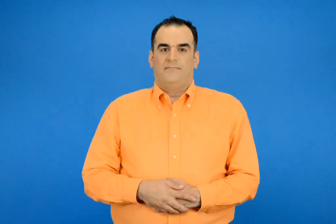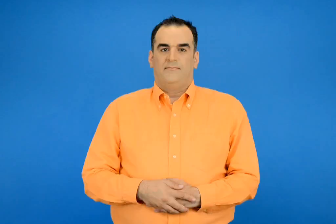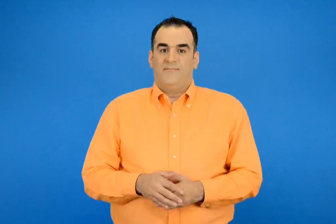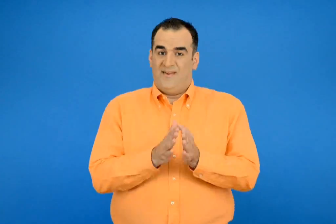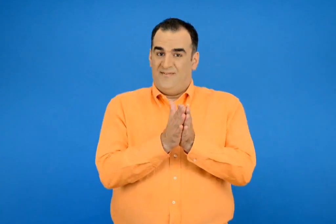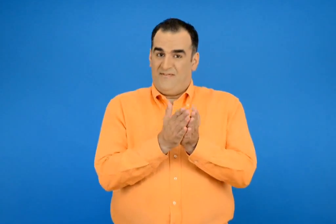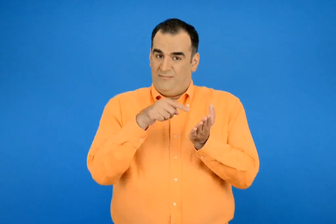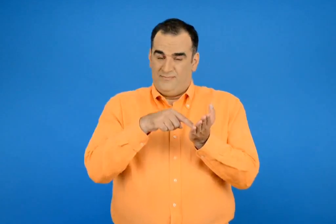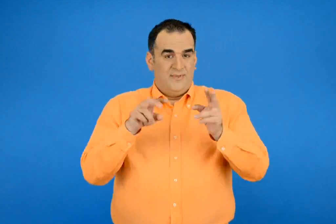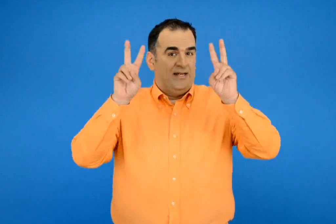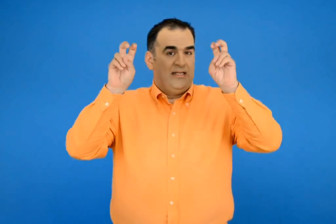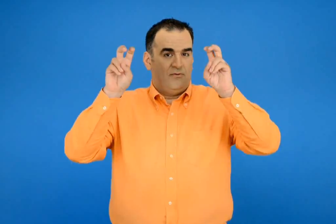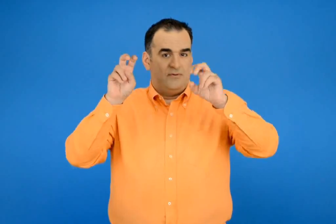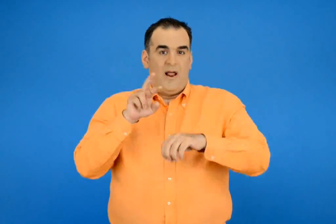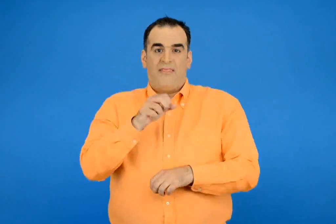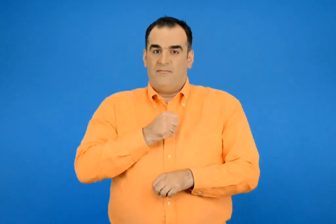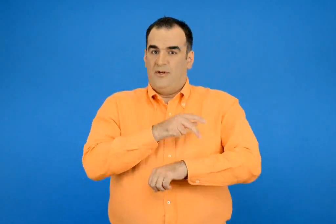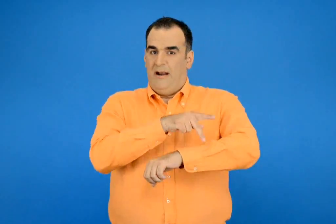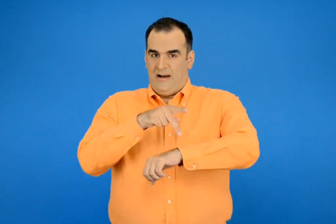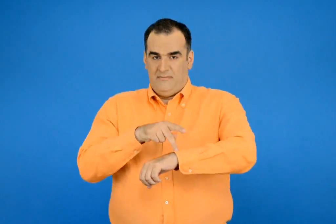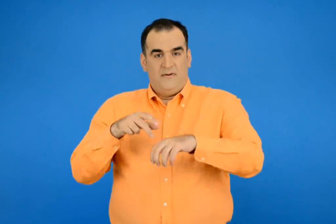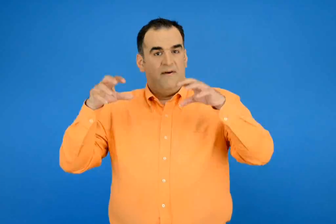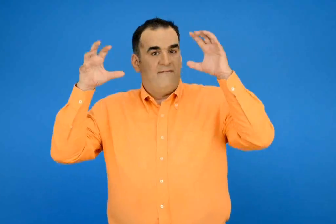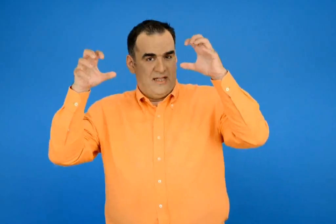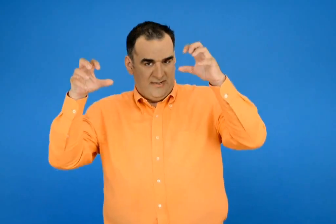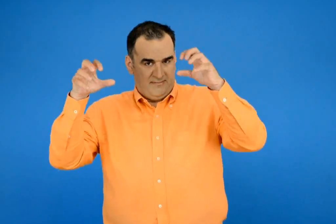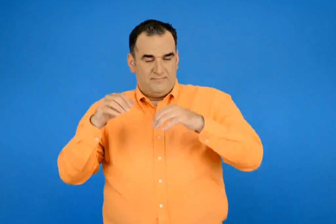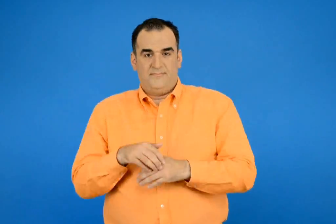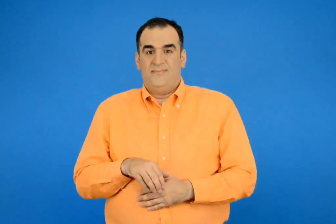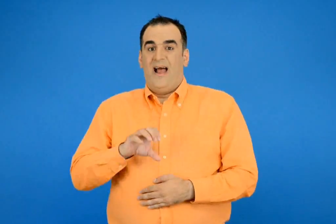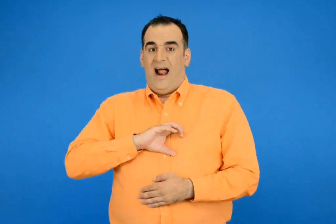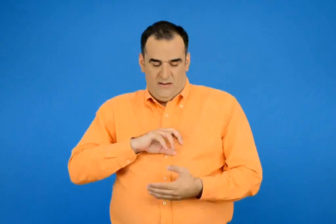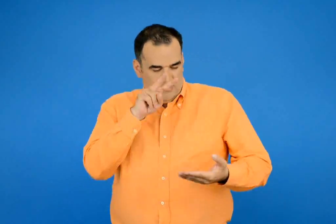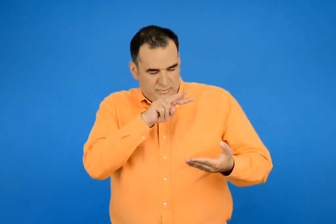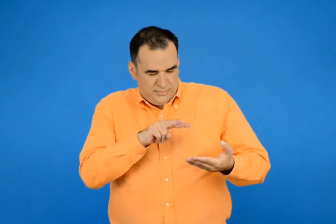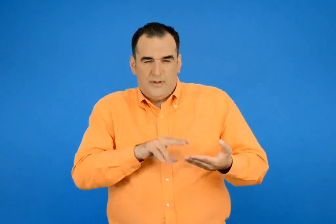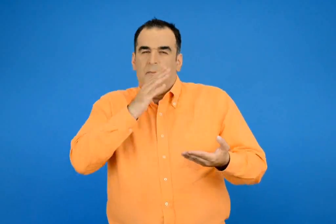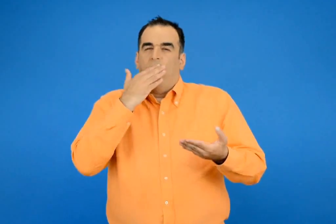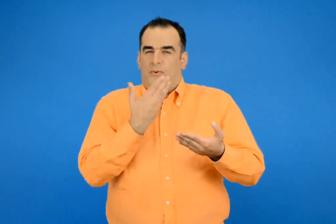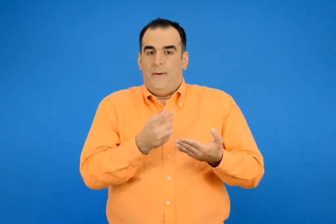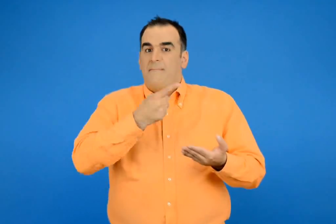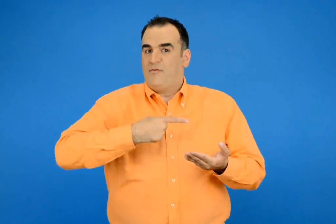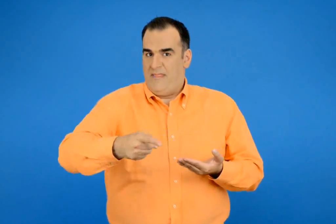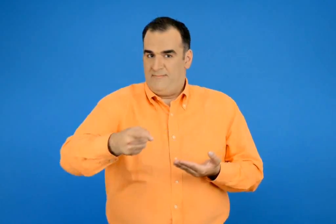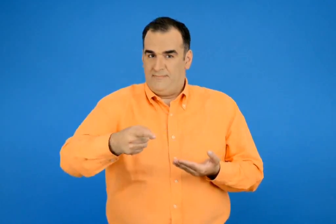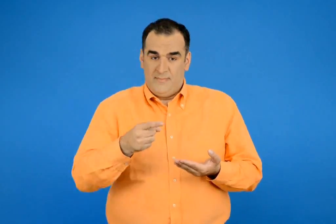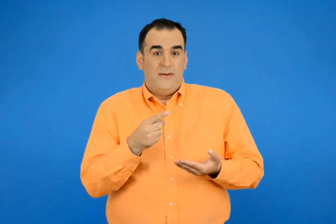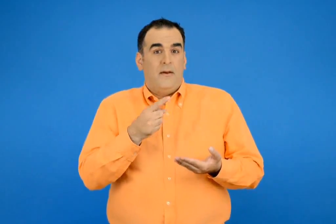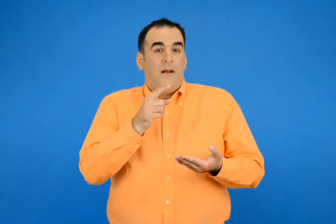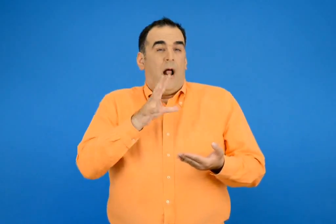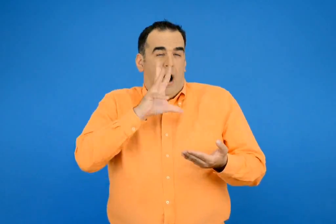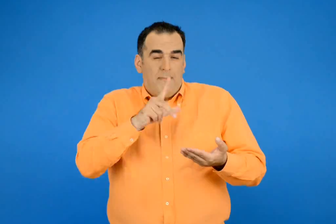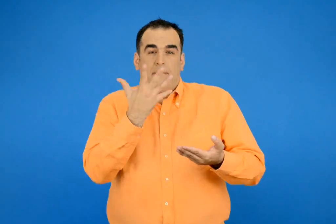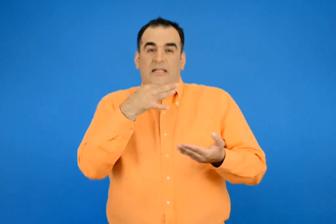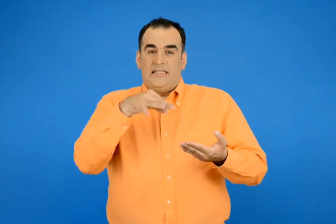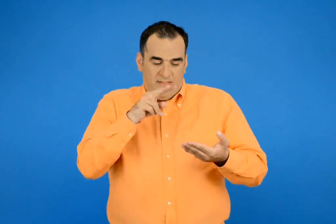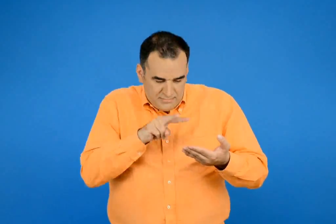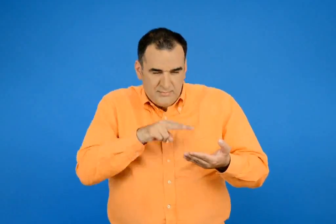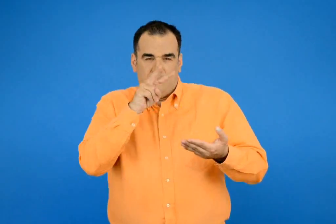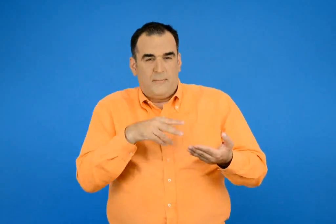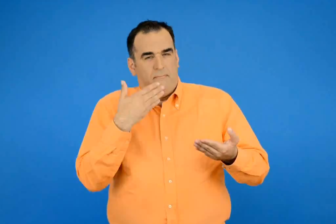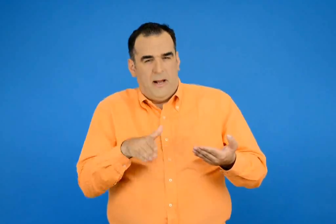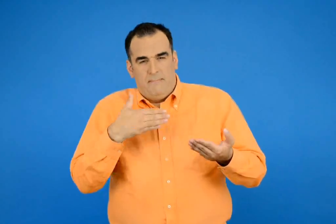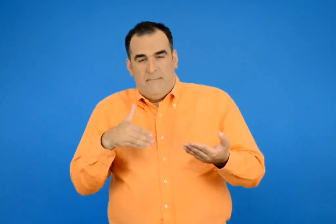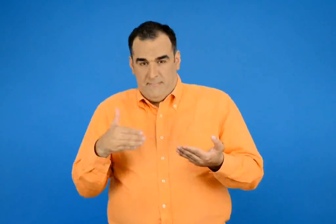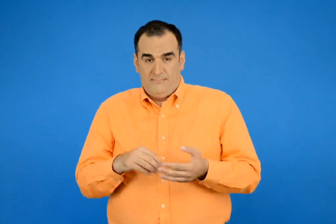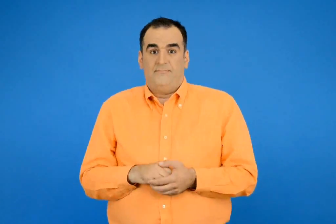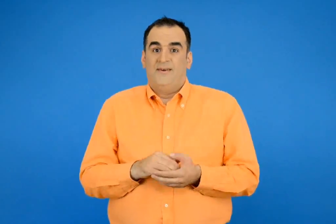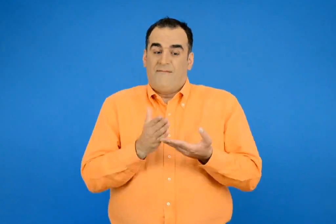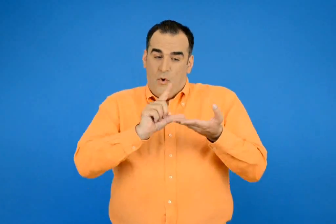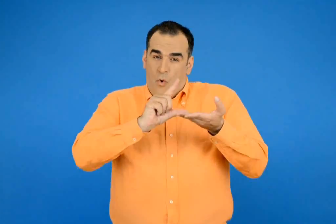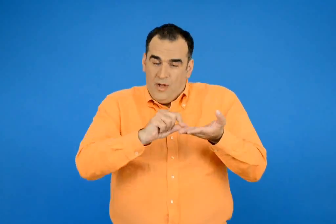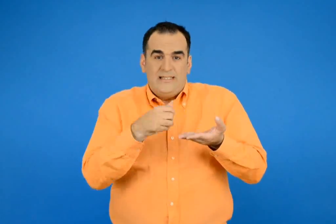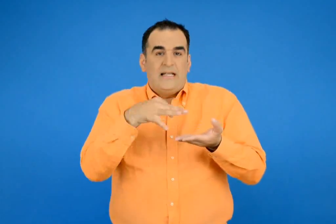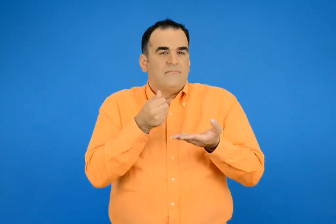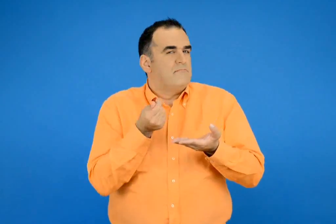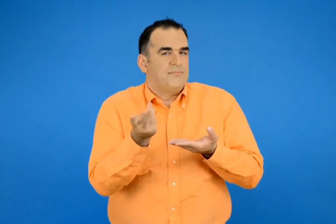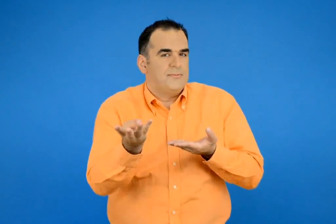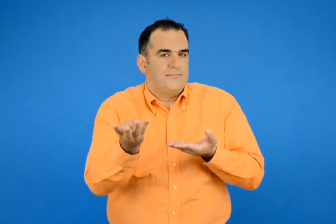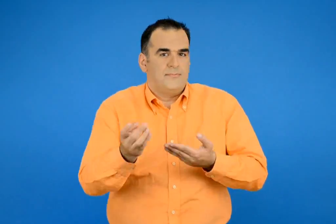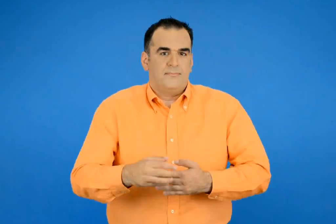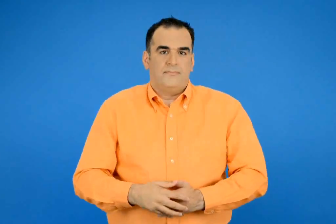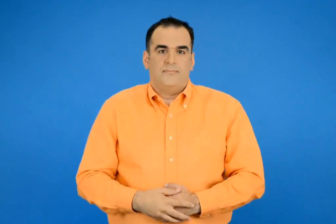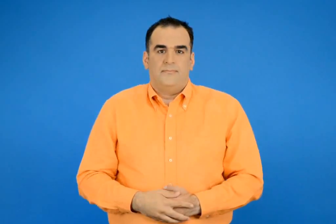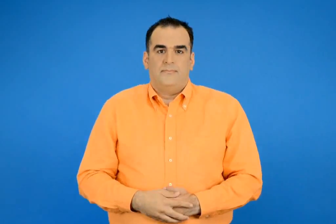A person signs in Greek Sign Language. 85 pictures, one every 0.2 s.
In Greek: η ελένη διάβασε αυτή την εβδομάδα ολόκληρο το βιβλίο η αδερφή μου η κλάρα και τα φαντάσματα κάθε μέρα διάβαζε 5 σελίδες πόσες σελίδες έχει το βιβλίο ;
